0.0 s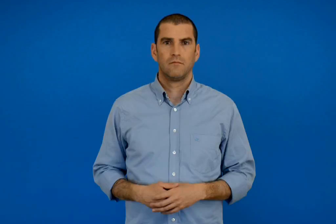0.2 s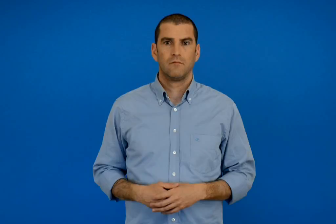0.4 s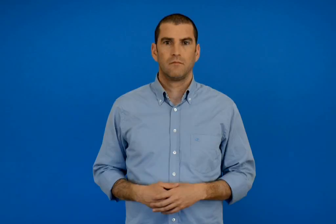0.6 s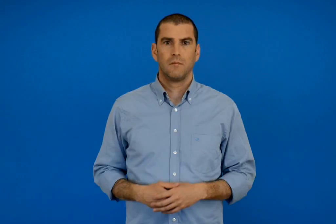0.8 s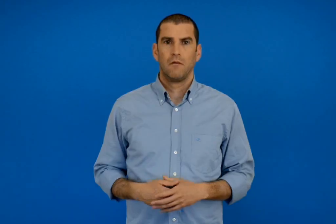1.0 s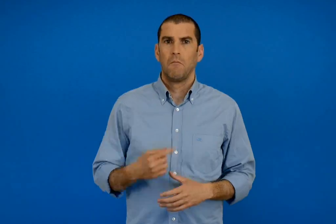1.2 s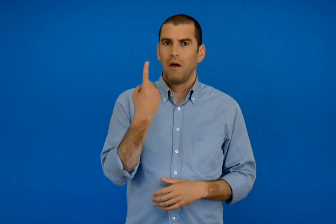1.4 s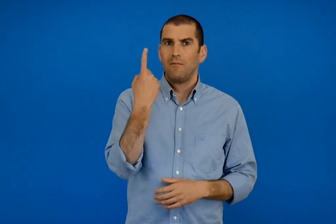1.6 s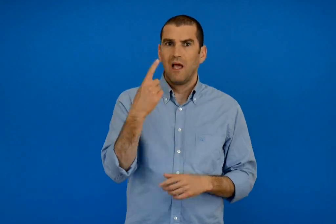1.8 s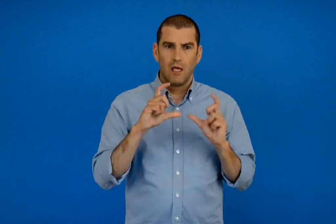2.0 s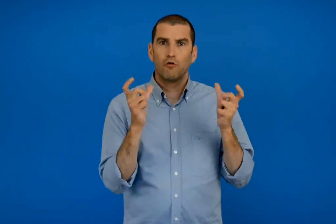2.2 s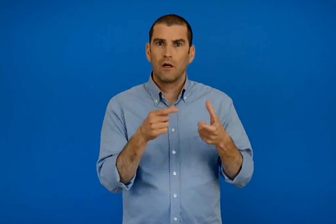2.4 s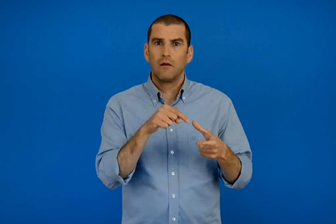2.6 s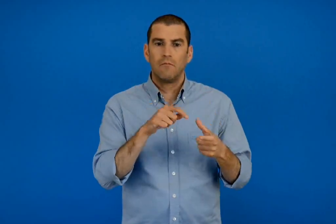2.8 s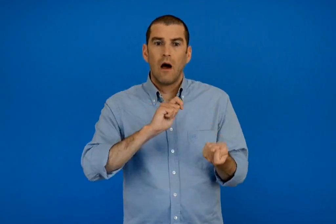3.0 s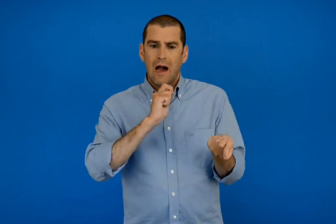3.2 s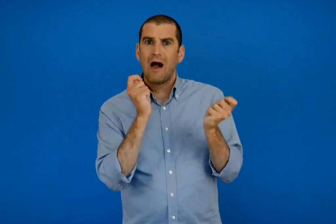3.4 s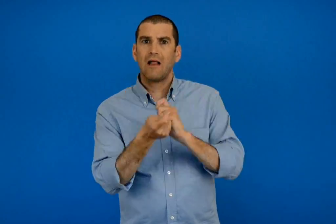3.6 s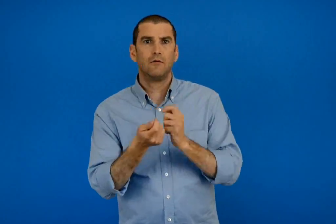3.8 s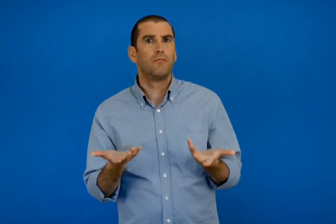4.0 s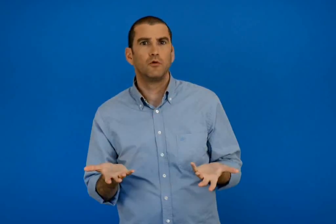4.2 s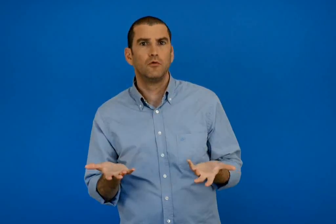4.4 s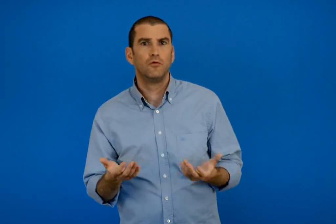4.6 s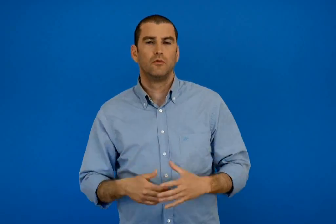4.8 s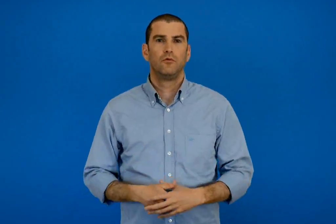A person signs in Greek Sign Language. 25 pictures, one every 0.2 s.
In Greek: πως μπορεί να αλλάξει μια οικογένεια ;
